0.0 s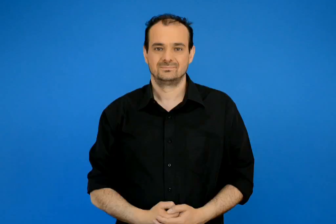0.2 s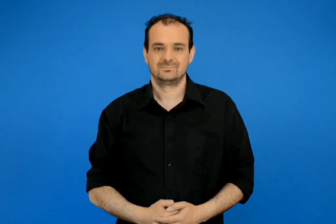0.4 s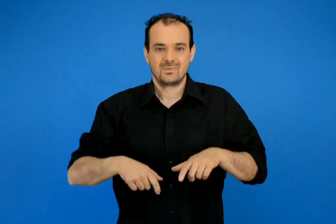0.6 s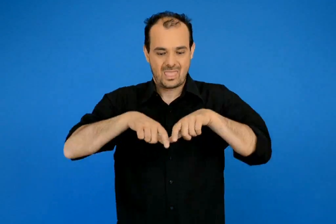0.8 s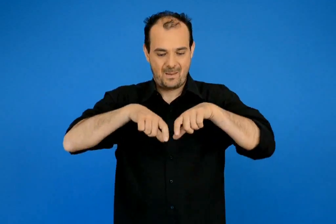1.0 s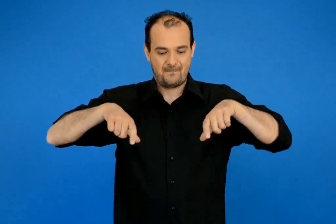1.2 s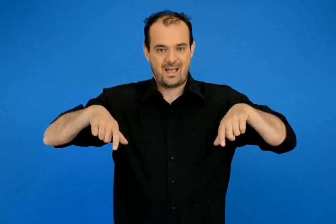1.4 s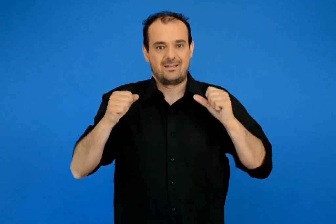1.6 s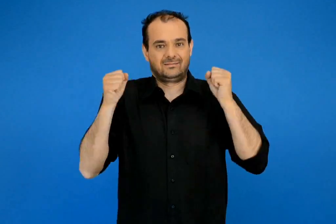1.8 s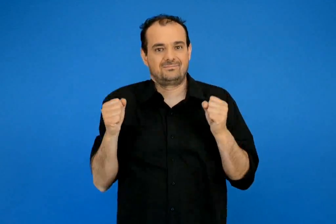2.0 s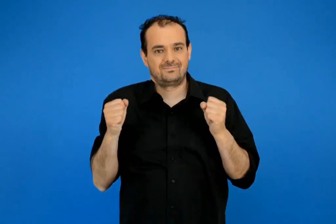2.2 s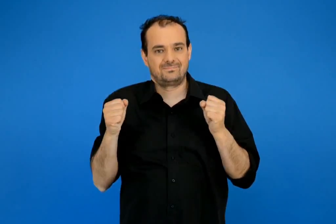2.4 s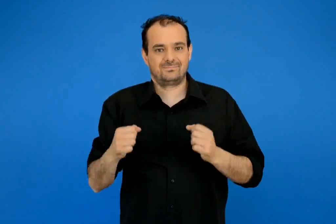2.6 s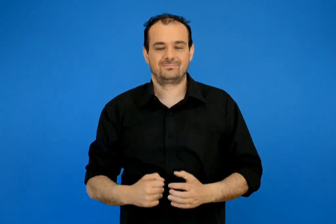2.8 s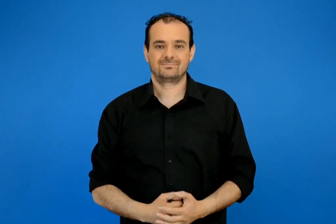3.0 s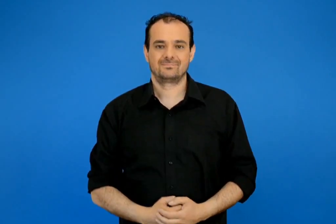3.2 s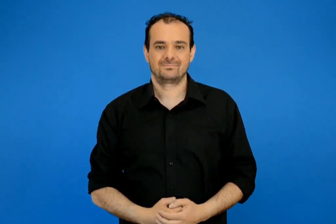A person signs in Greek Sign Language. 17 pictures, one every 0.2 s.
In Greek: παγκάκια
